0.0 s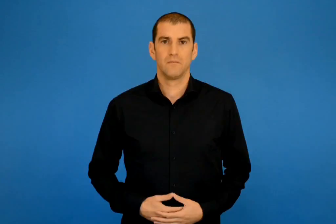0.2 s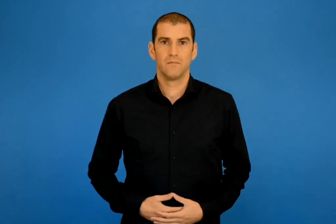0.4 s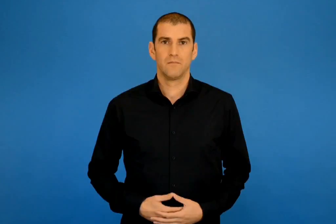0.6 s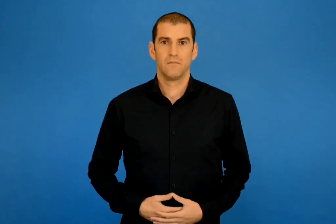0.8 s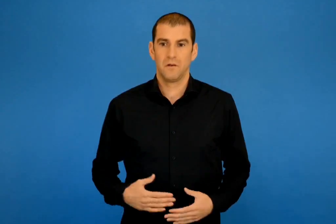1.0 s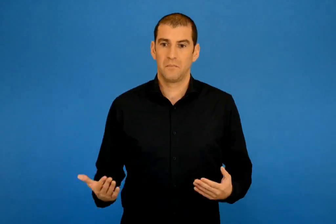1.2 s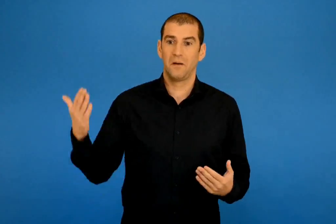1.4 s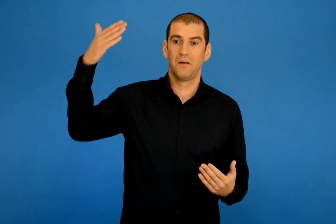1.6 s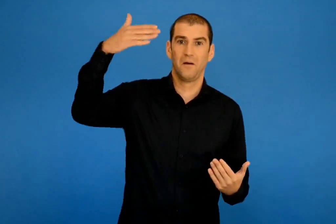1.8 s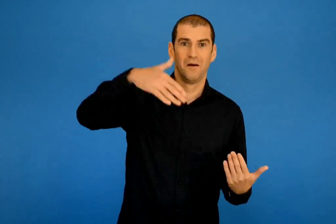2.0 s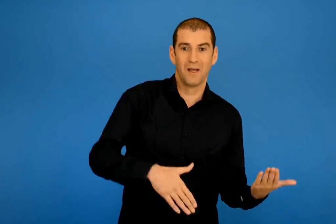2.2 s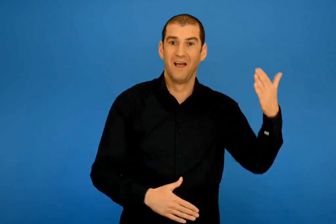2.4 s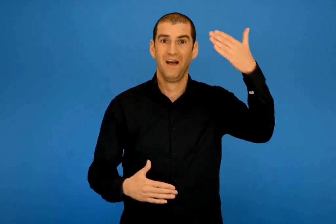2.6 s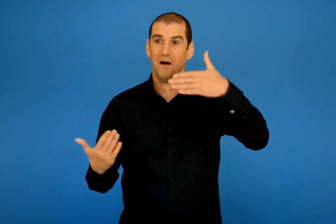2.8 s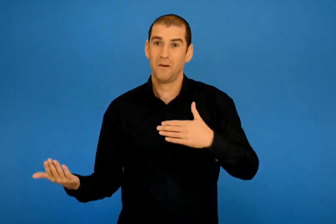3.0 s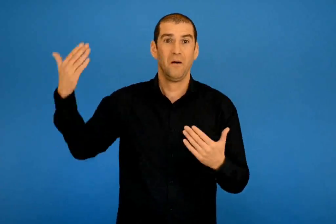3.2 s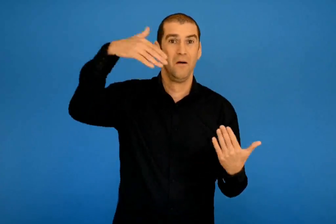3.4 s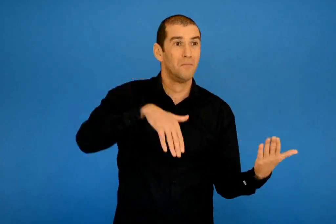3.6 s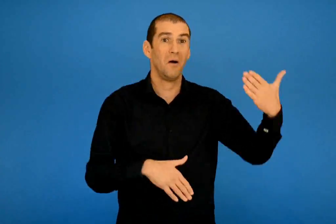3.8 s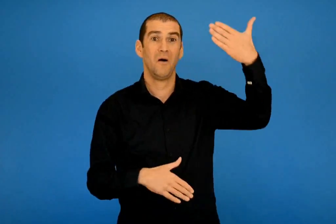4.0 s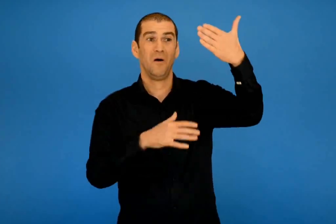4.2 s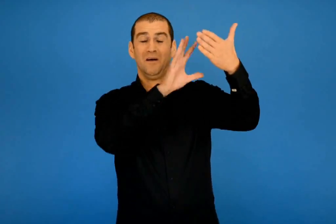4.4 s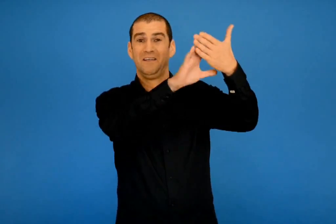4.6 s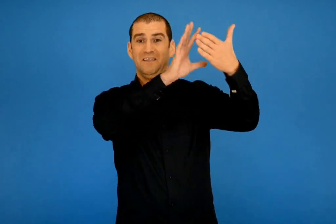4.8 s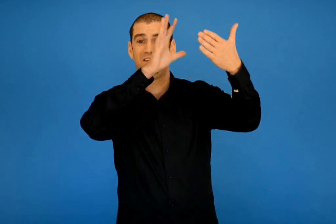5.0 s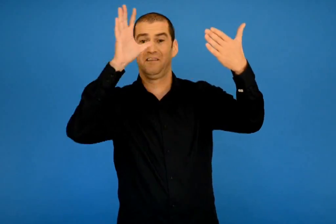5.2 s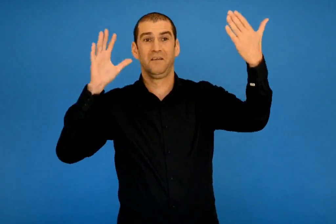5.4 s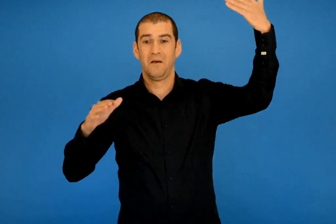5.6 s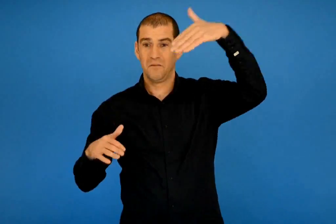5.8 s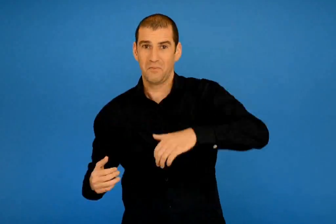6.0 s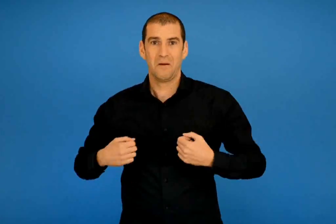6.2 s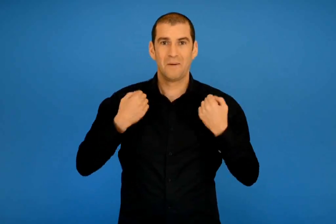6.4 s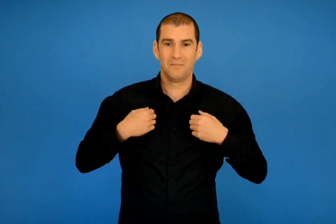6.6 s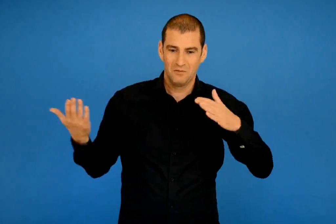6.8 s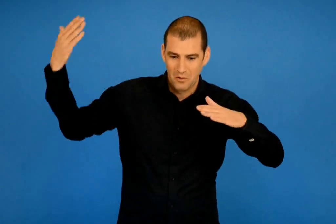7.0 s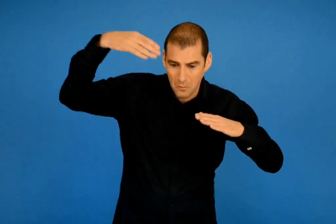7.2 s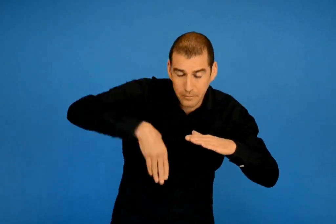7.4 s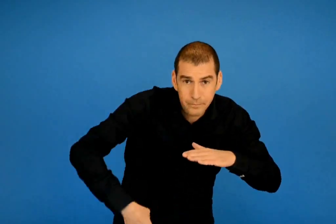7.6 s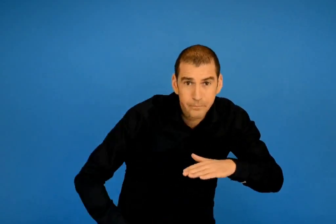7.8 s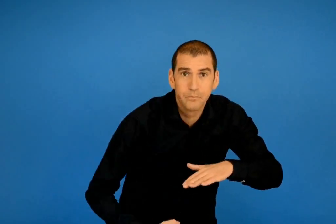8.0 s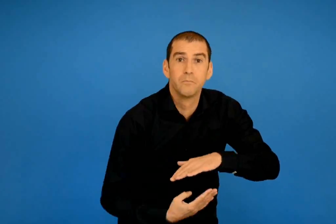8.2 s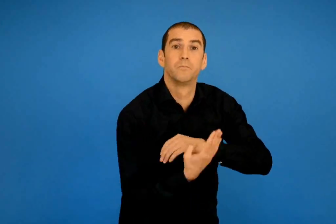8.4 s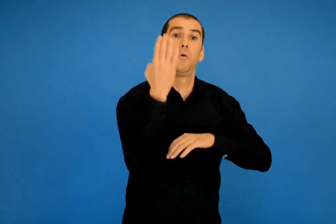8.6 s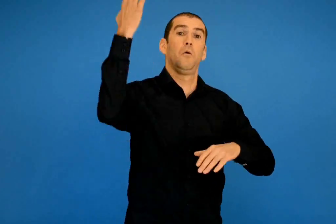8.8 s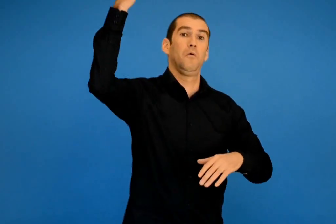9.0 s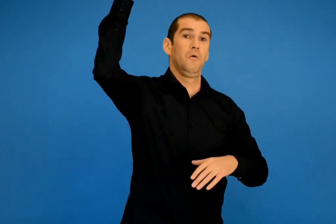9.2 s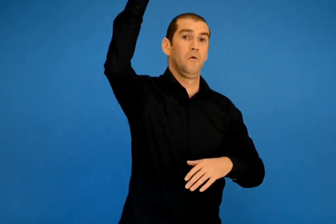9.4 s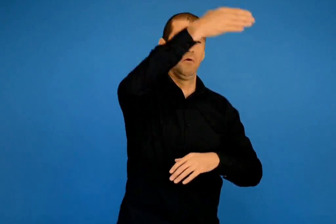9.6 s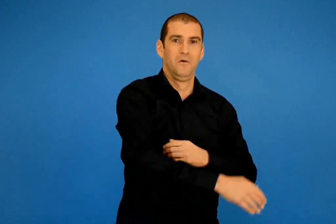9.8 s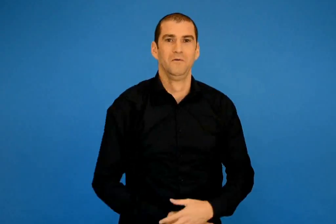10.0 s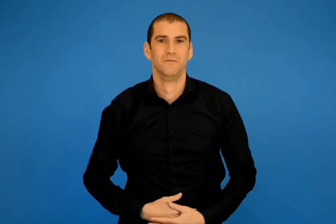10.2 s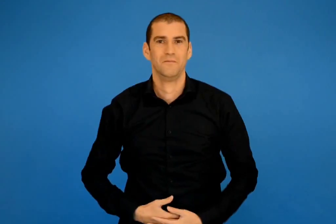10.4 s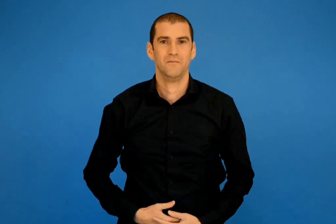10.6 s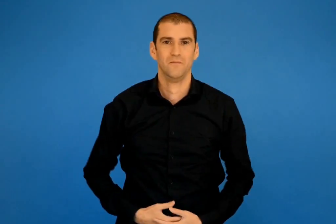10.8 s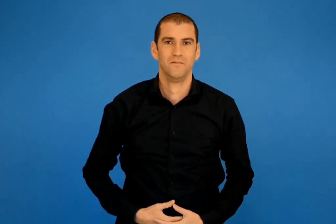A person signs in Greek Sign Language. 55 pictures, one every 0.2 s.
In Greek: όλο πήδους και νανάκια χρυσοφτέρουγα ναυτάκια παίζουν και ασφυκτιούν έξω στη ζωή να βγουν
